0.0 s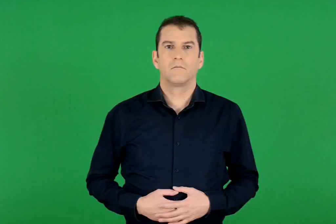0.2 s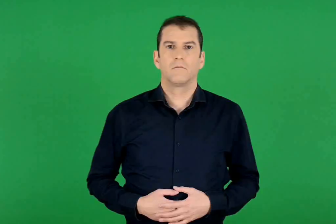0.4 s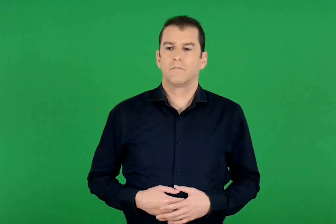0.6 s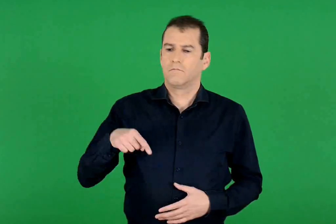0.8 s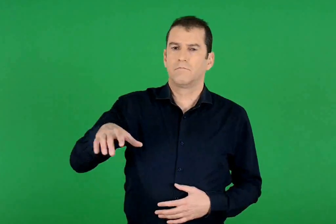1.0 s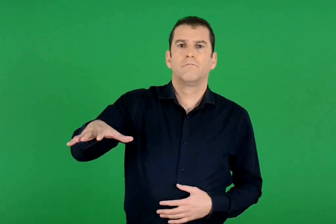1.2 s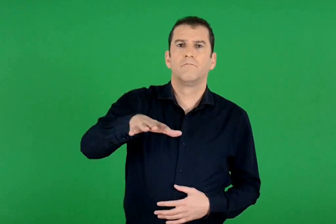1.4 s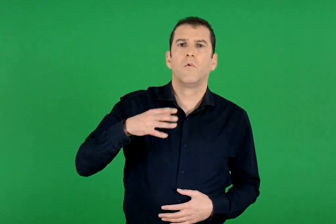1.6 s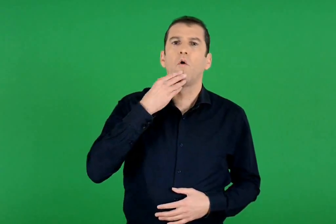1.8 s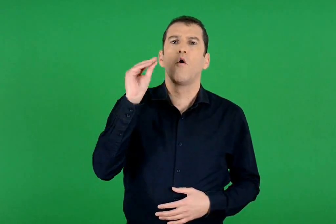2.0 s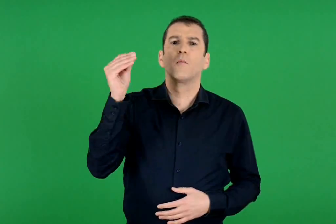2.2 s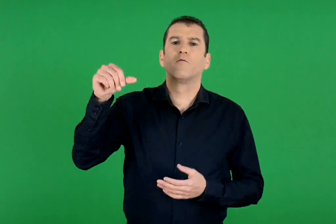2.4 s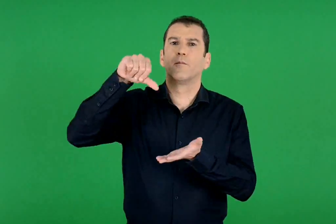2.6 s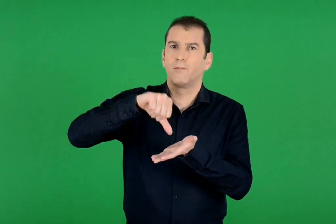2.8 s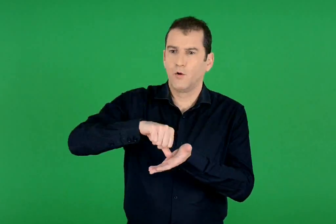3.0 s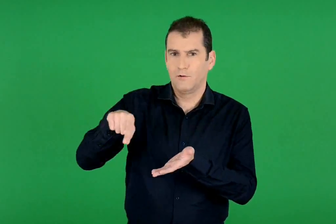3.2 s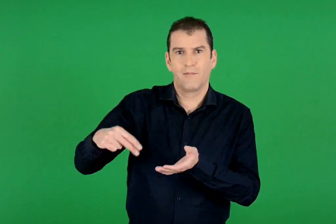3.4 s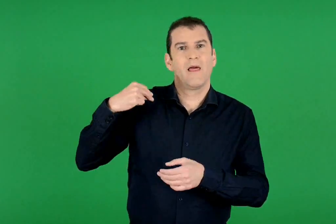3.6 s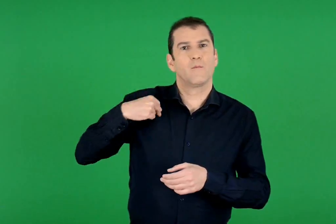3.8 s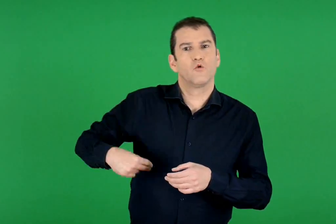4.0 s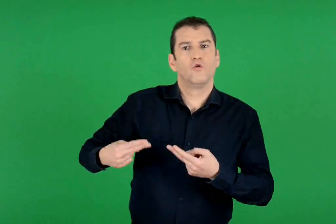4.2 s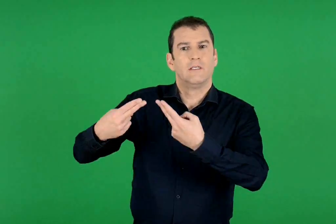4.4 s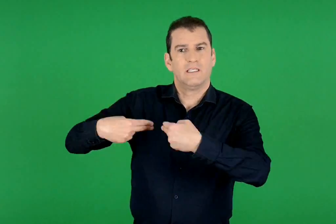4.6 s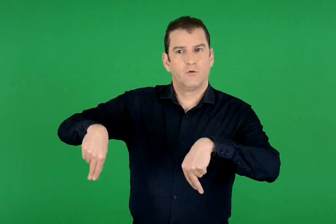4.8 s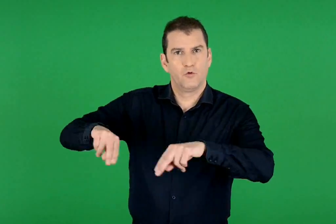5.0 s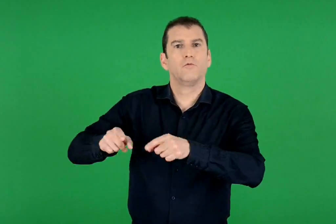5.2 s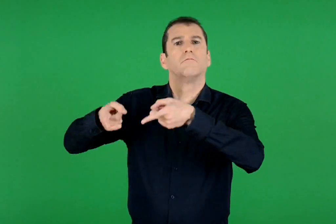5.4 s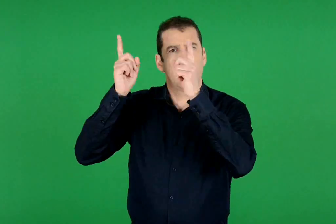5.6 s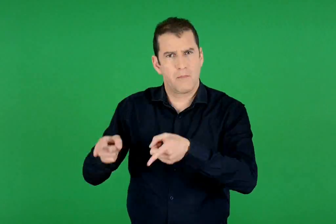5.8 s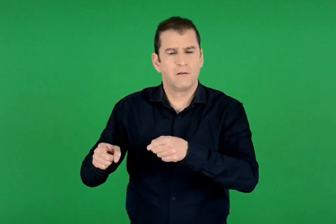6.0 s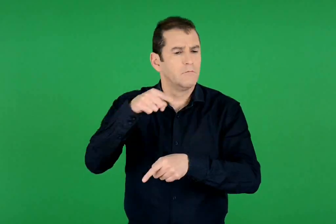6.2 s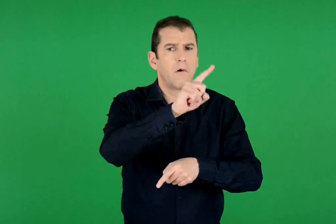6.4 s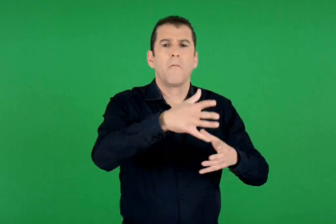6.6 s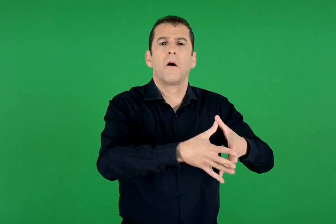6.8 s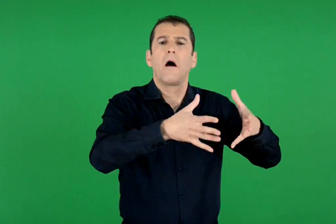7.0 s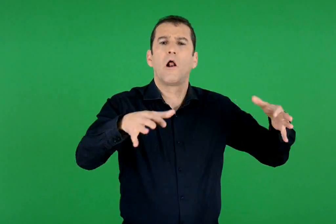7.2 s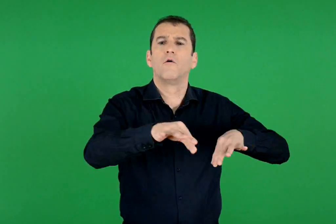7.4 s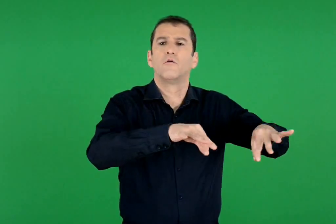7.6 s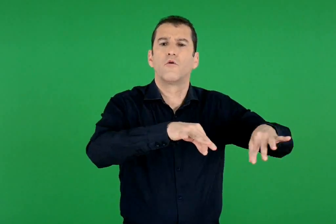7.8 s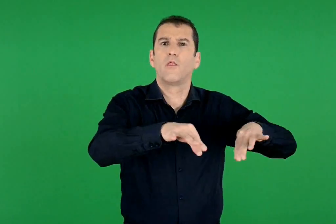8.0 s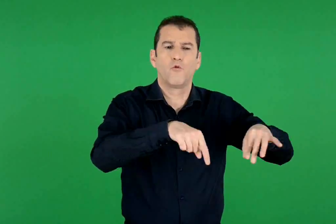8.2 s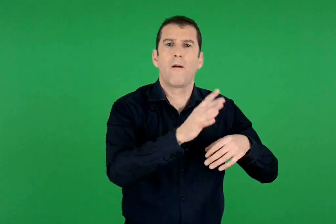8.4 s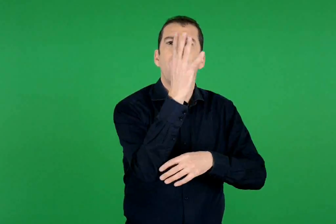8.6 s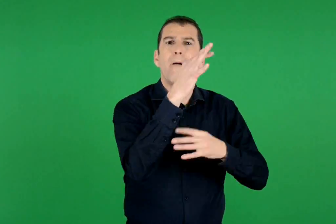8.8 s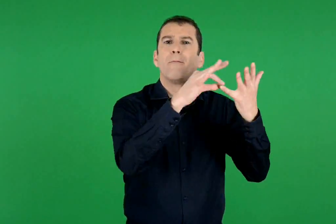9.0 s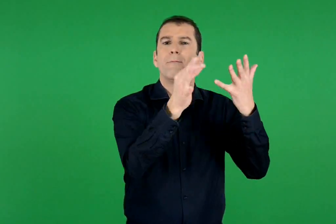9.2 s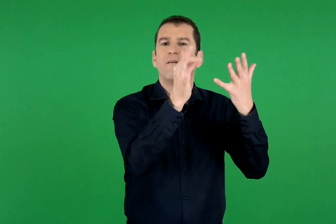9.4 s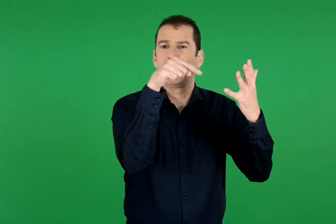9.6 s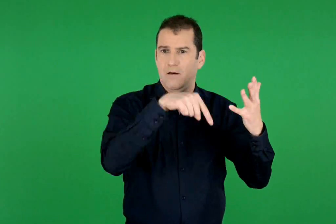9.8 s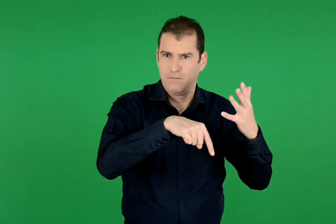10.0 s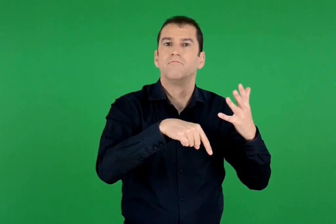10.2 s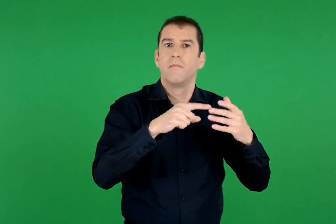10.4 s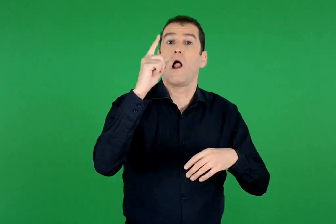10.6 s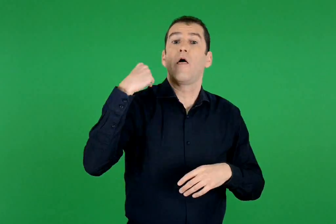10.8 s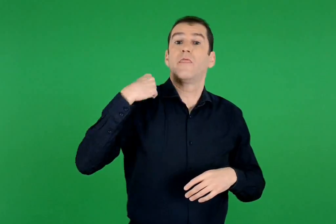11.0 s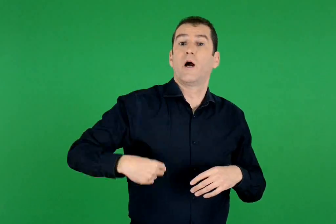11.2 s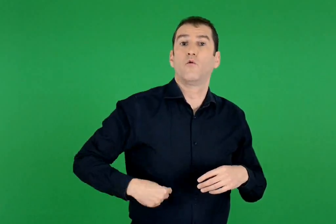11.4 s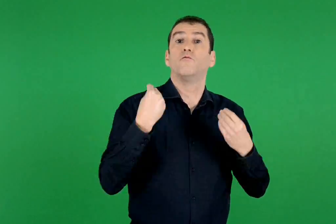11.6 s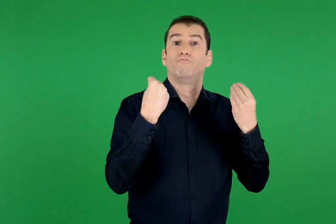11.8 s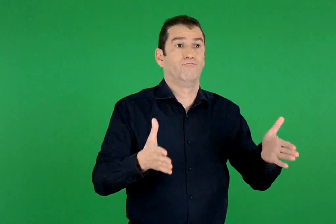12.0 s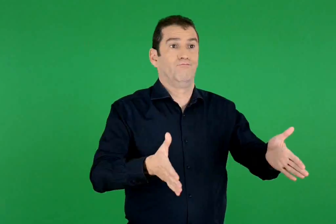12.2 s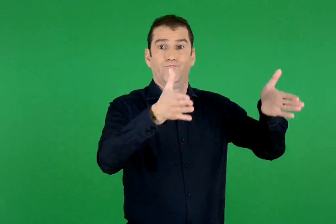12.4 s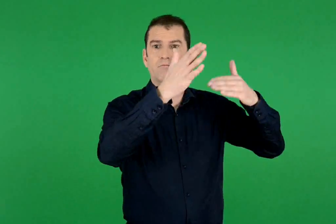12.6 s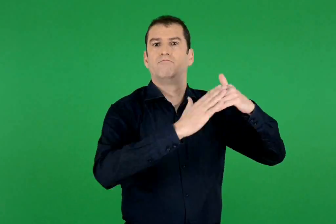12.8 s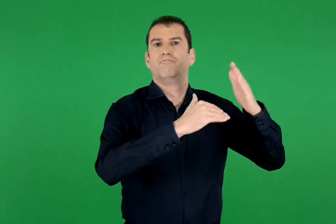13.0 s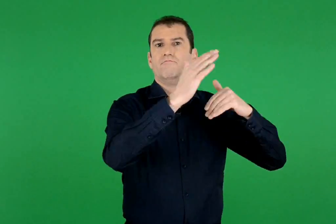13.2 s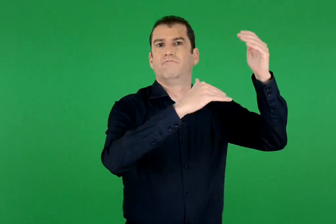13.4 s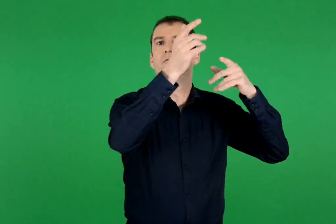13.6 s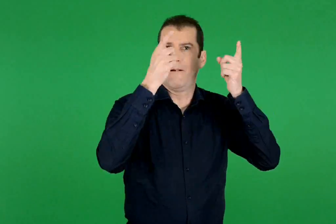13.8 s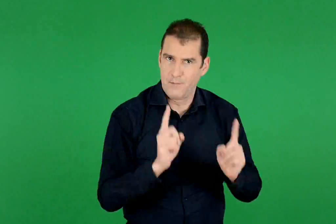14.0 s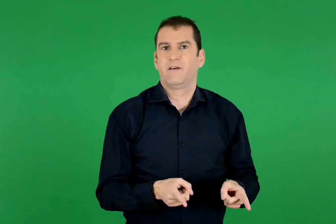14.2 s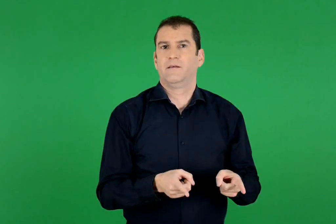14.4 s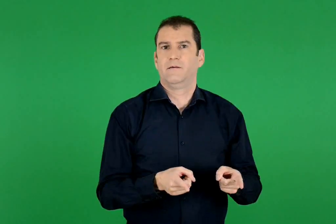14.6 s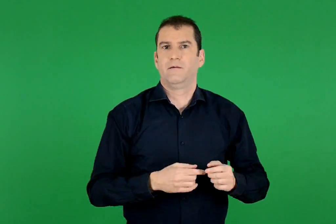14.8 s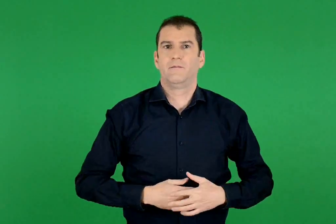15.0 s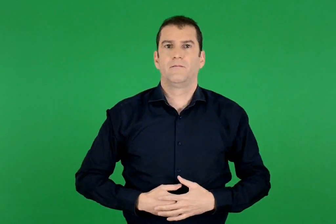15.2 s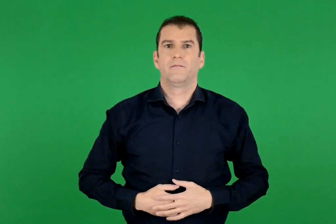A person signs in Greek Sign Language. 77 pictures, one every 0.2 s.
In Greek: το δημοτικό συμβούλιο της ομορφούπολης αποφάσισε να χτίσει ένα ωραίο δημαρχείο στο μεγάλο οικόπεδο με τα πεύκα
